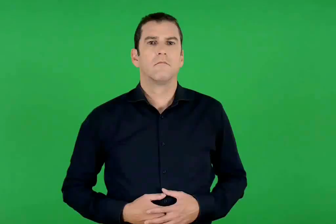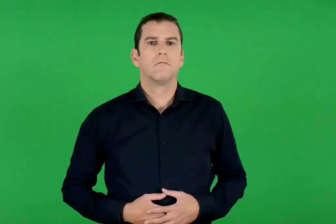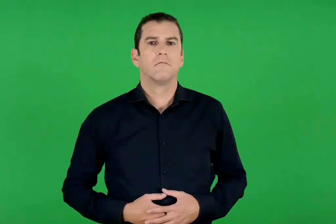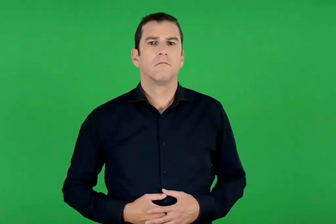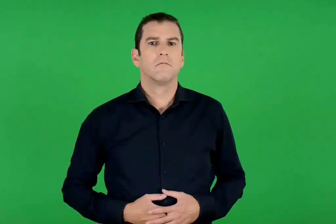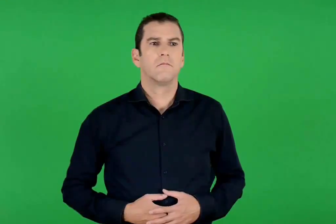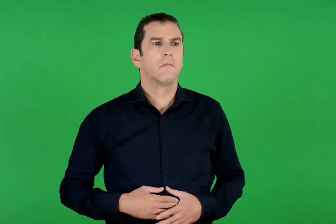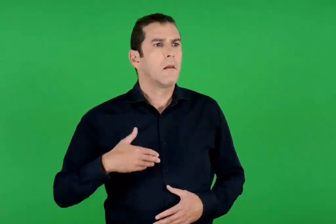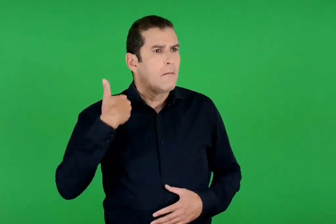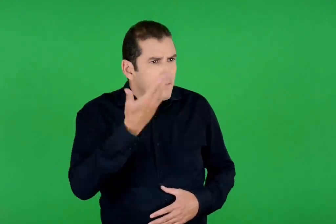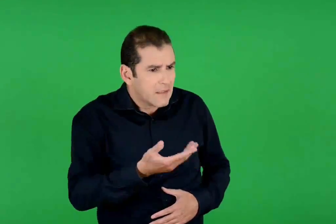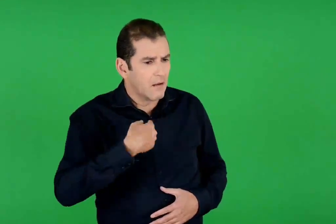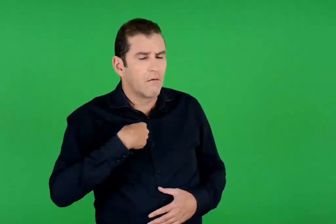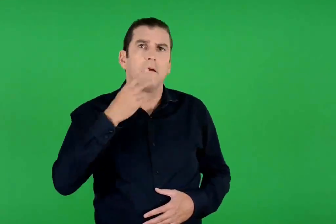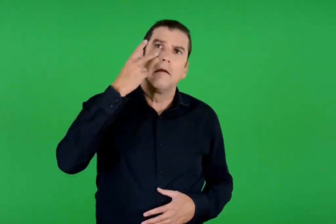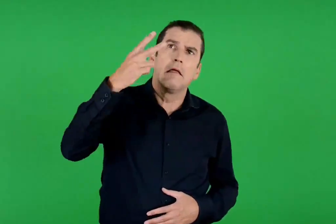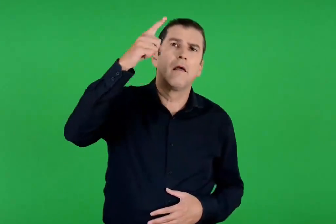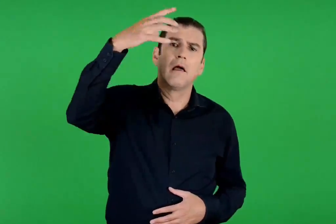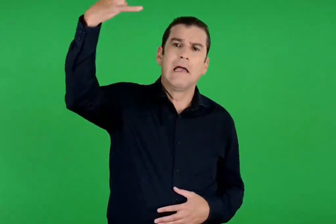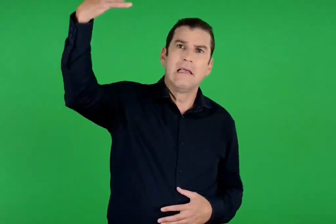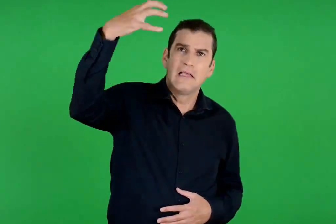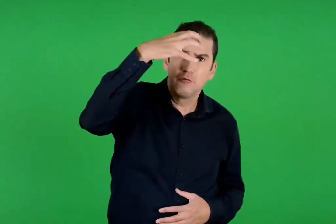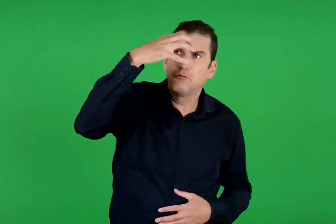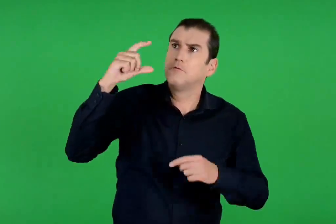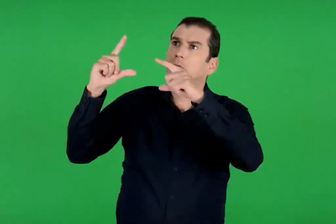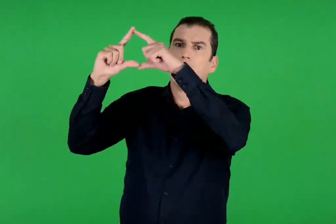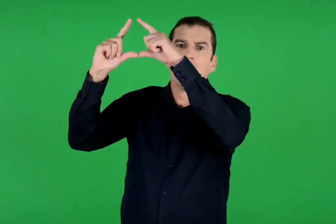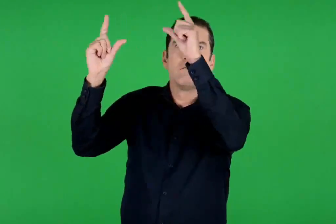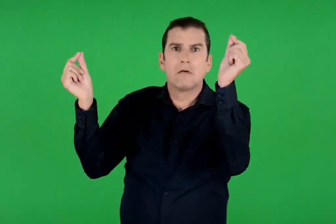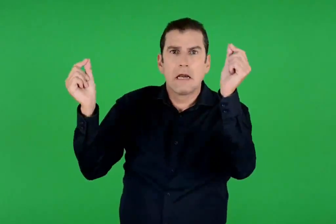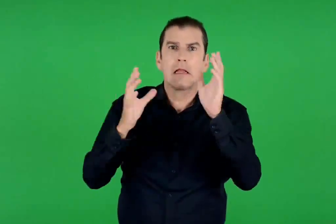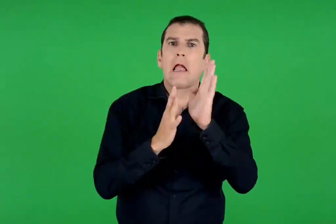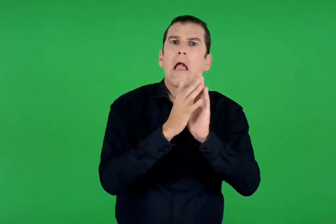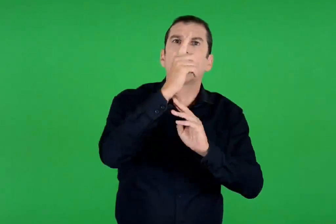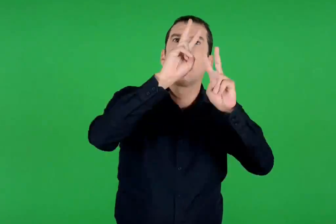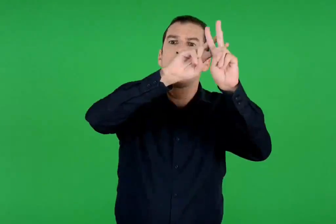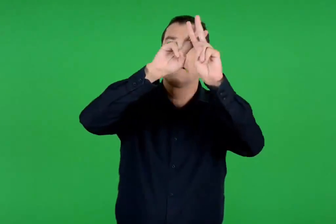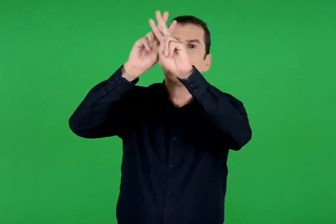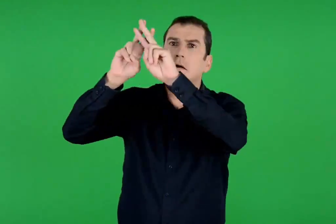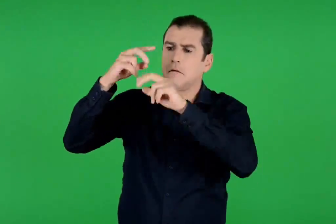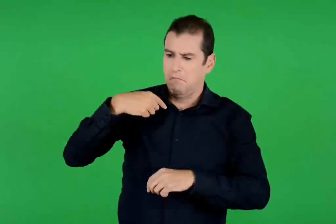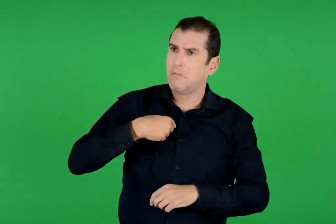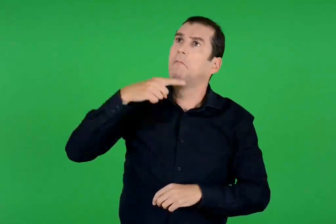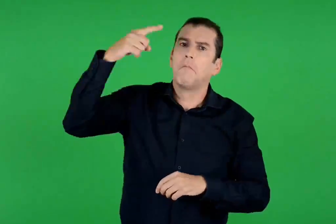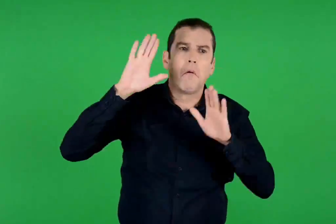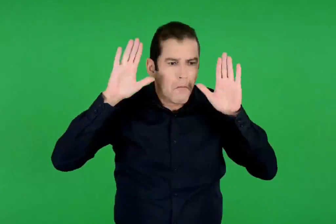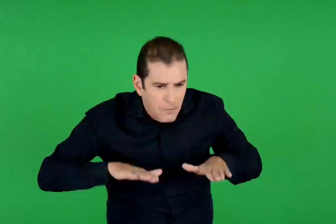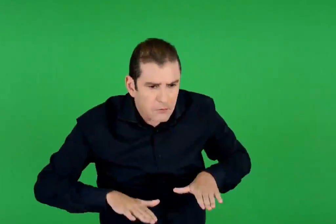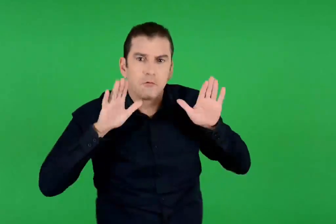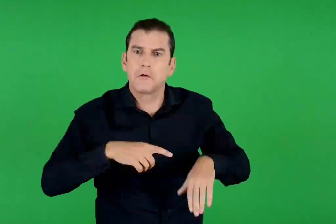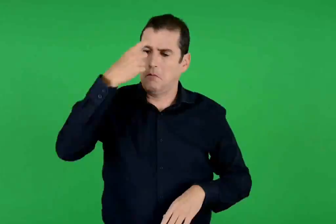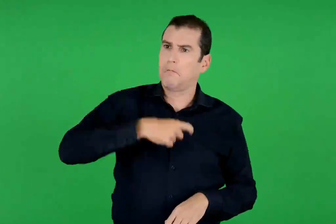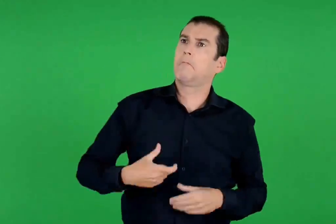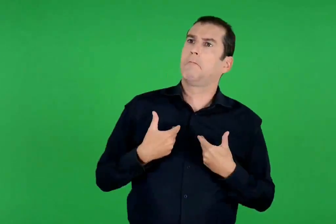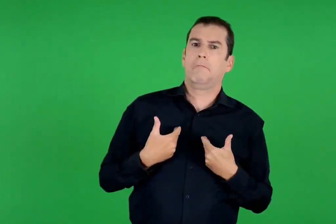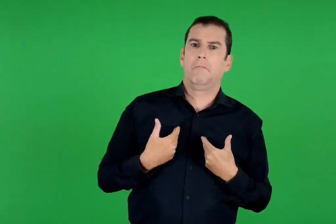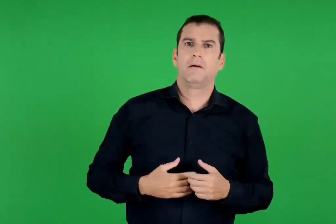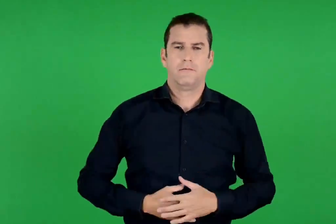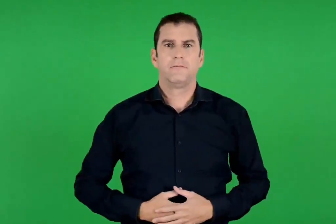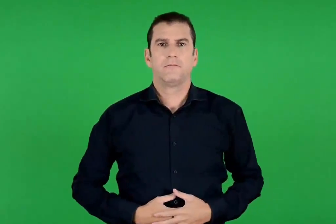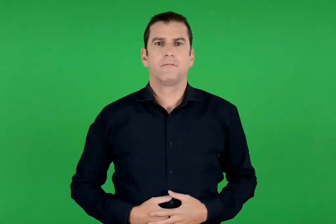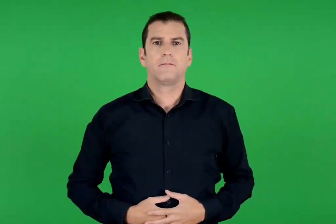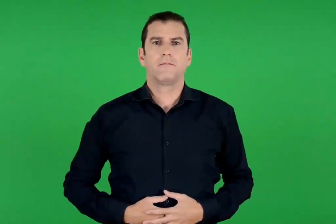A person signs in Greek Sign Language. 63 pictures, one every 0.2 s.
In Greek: έπειτα είδα πως ο ήλιος , το φεγγάρι και έντεκα αστέρια με προσκυνούσαν
